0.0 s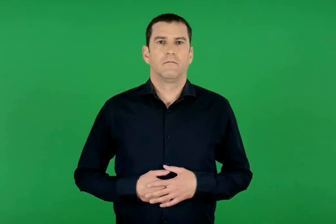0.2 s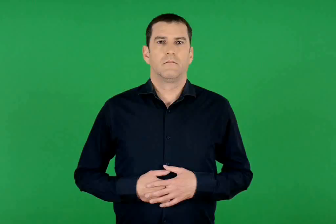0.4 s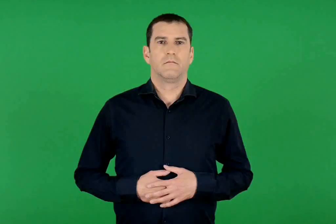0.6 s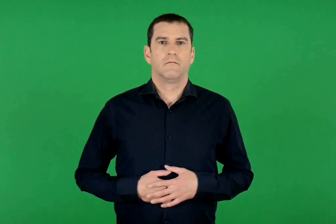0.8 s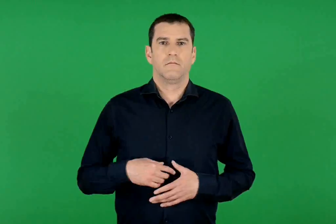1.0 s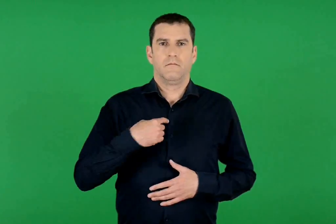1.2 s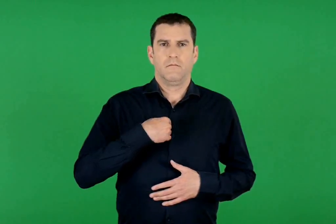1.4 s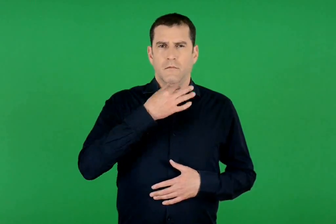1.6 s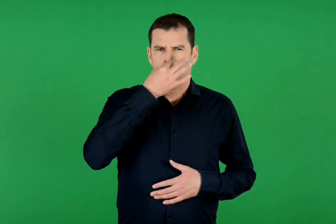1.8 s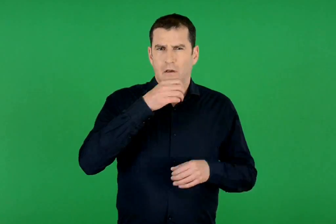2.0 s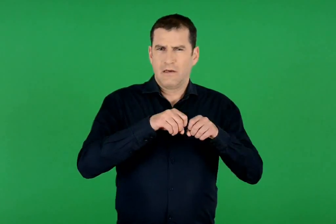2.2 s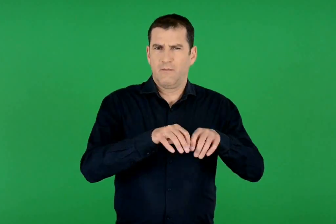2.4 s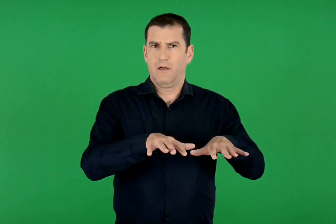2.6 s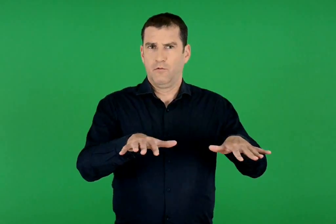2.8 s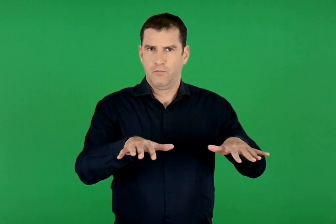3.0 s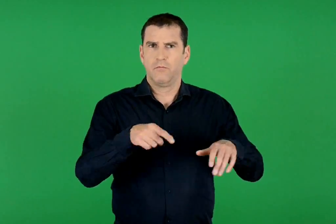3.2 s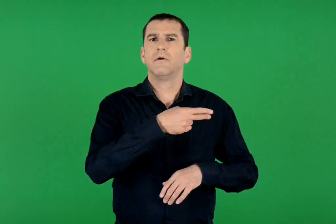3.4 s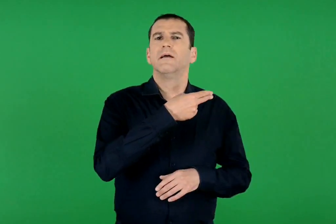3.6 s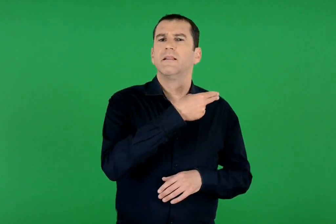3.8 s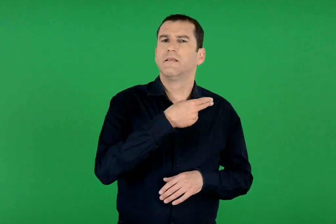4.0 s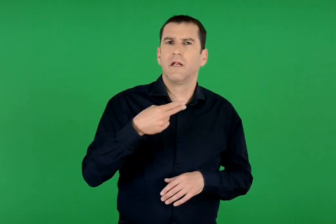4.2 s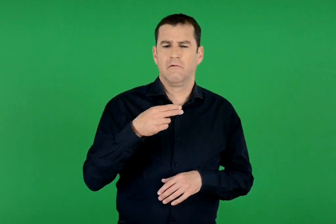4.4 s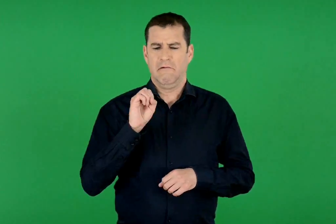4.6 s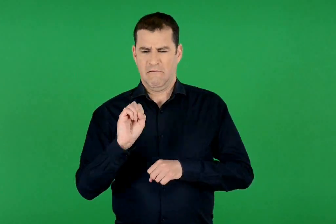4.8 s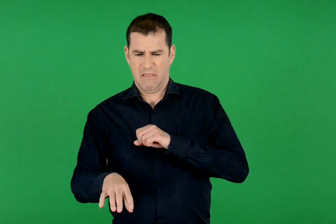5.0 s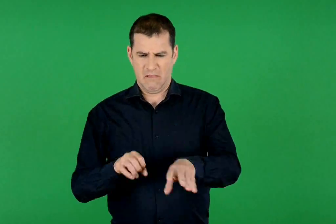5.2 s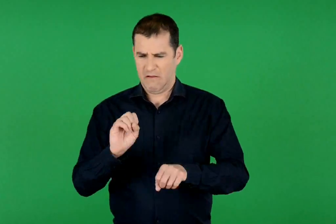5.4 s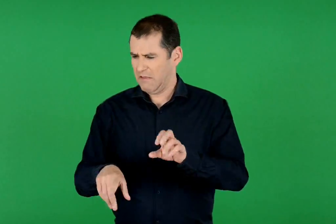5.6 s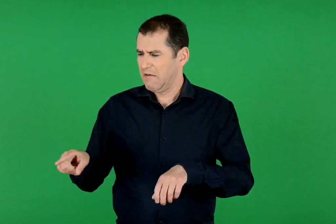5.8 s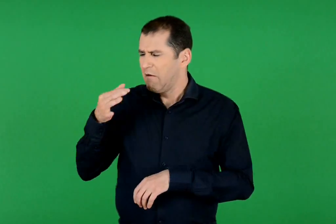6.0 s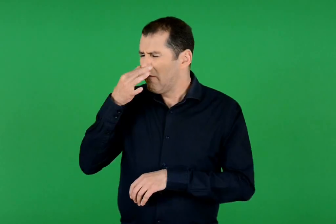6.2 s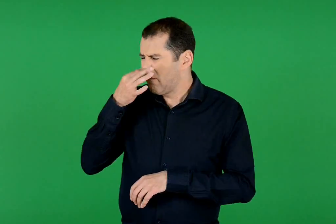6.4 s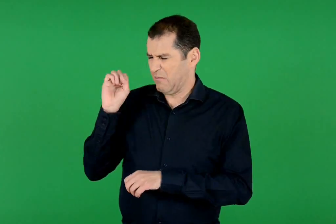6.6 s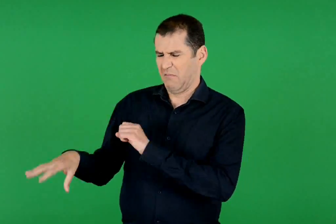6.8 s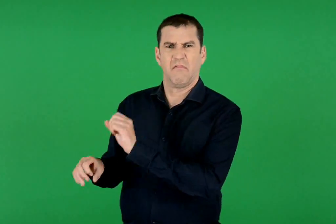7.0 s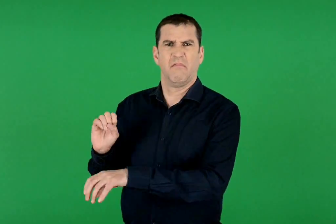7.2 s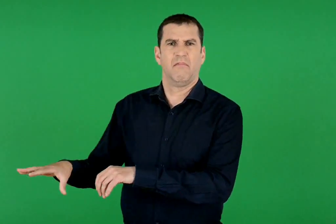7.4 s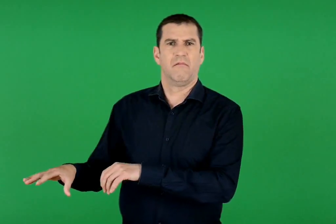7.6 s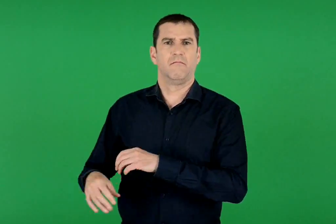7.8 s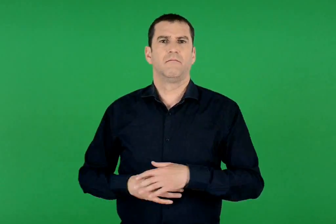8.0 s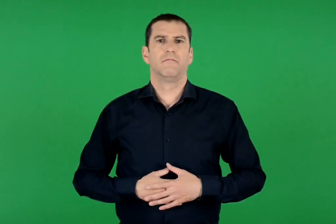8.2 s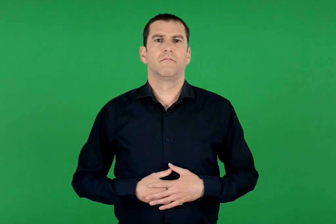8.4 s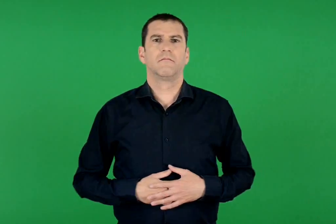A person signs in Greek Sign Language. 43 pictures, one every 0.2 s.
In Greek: ρυπαίνω: λερώνω , βρομίζω
